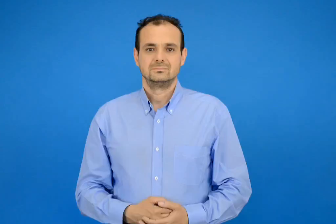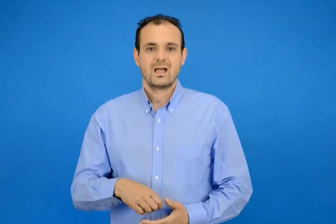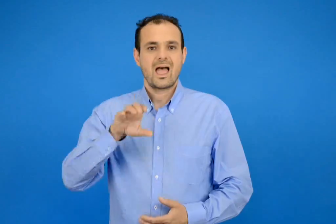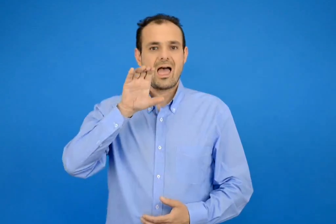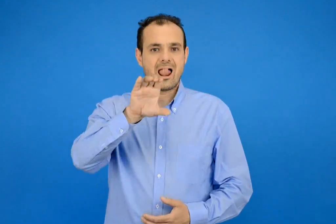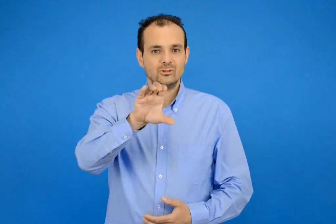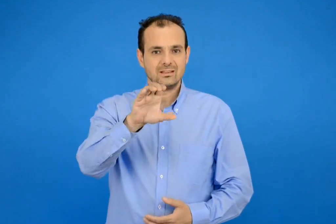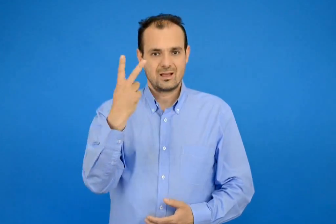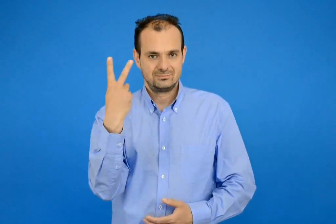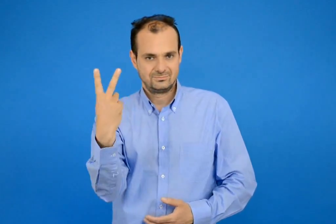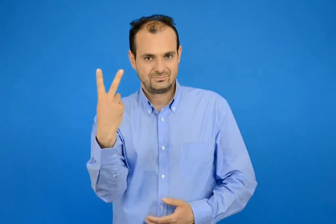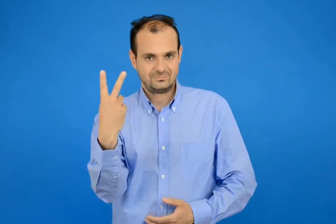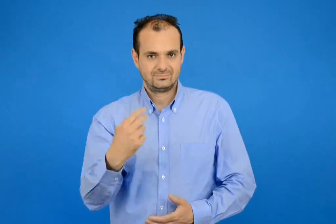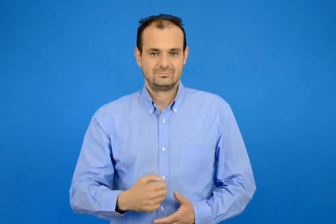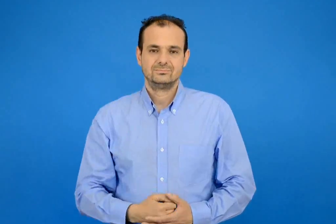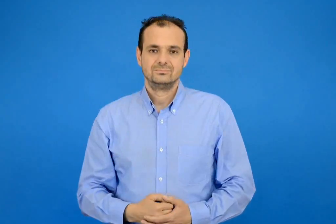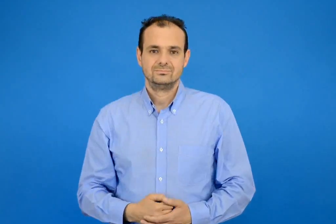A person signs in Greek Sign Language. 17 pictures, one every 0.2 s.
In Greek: ενότητα 2
